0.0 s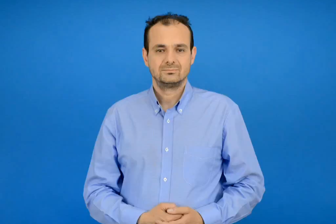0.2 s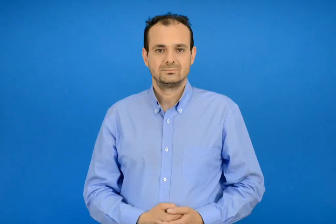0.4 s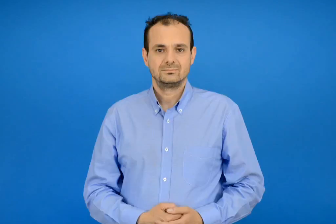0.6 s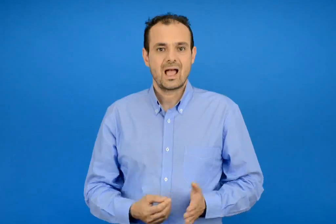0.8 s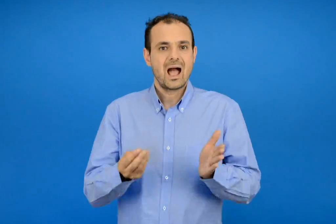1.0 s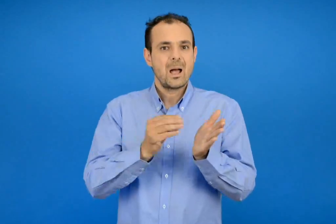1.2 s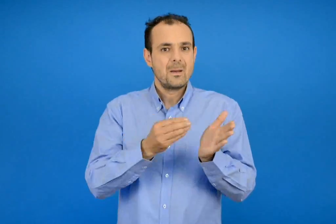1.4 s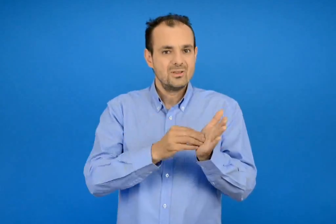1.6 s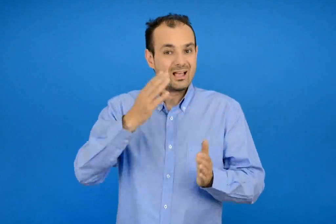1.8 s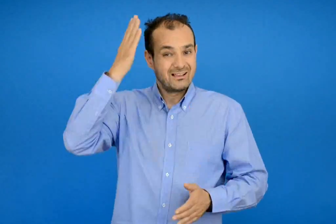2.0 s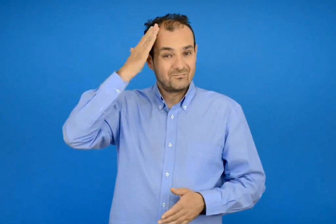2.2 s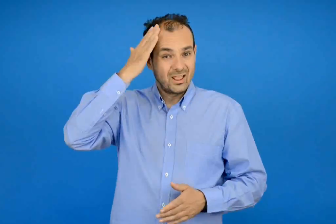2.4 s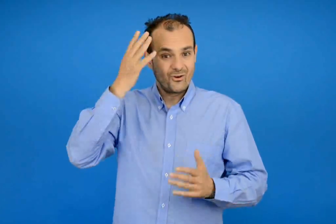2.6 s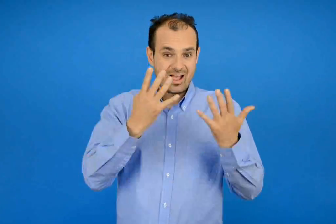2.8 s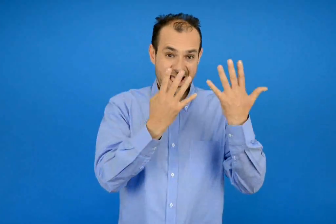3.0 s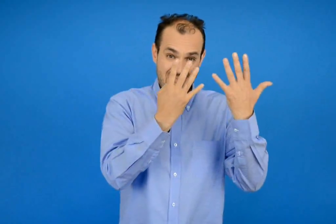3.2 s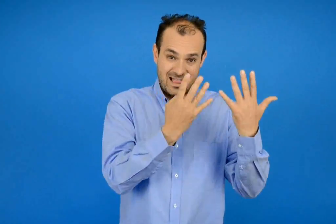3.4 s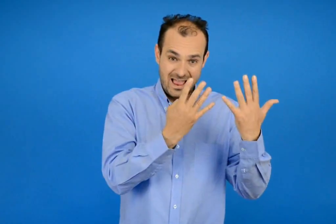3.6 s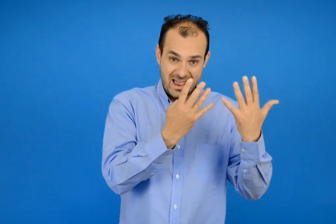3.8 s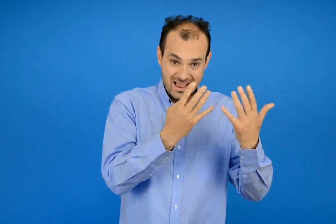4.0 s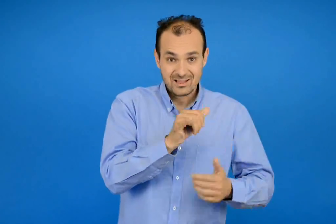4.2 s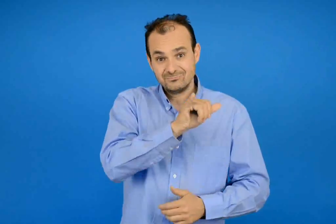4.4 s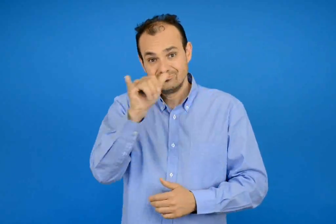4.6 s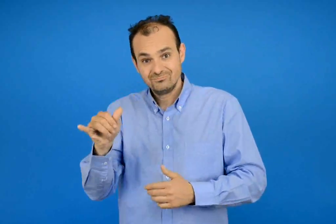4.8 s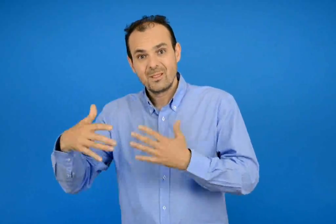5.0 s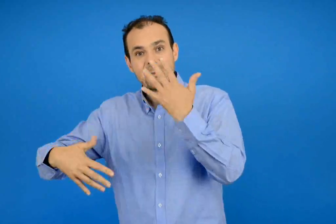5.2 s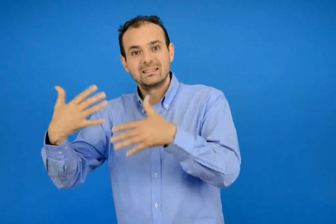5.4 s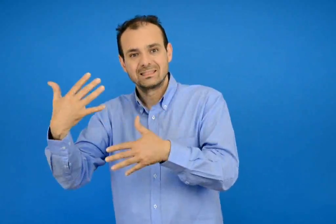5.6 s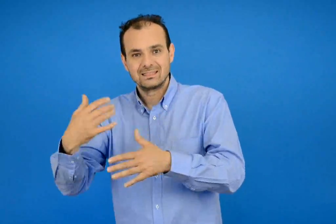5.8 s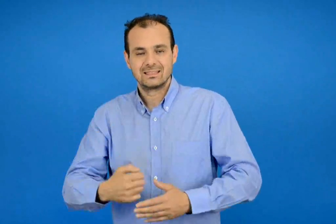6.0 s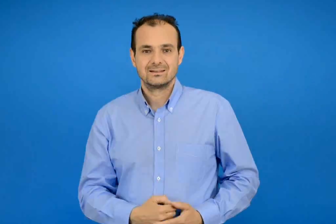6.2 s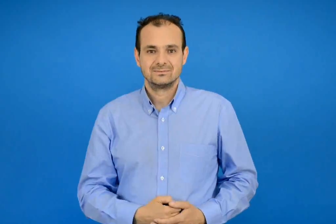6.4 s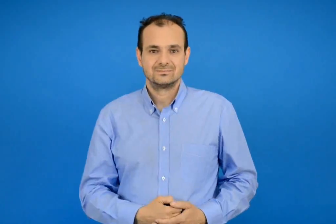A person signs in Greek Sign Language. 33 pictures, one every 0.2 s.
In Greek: επαναληπτικό κεφάλαια 9 - 15
